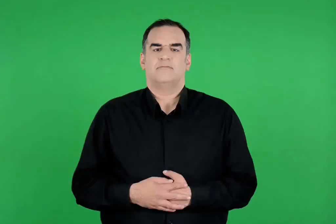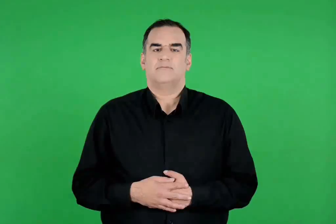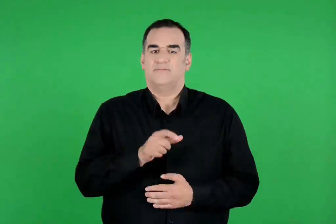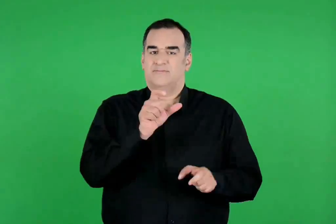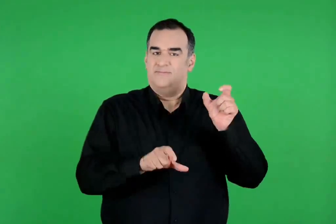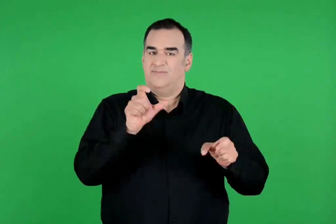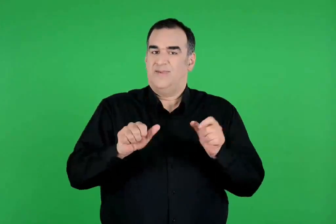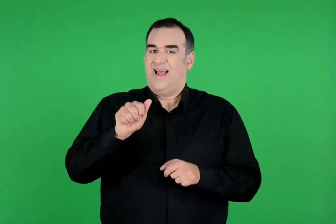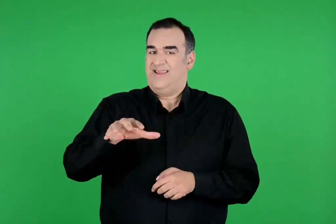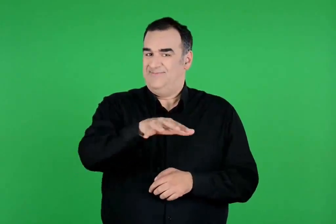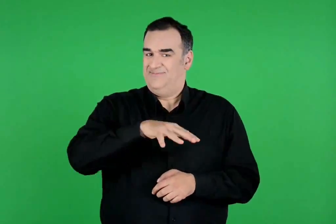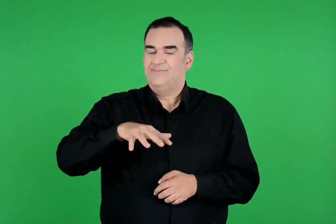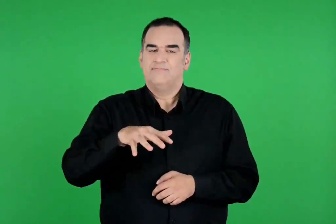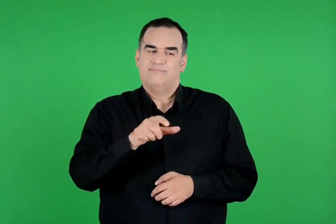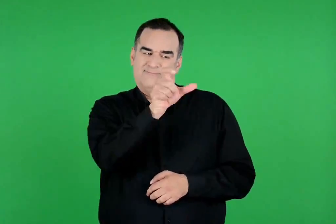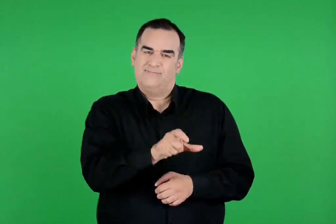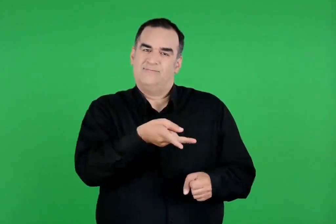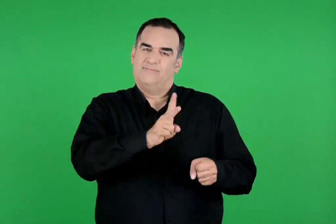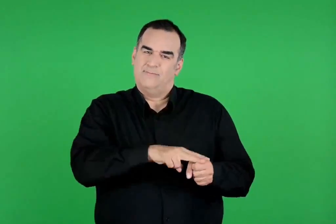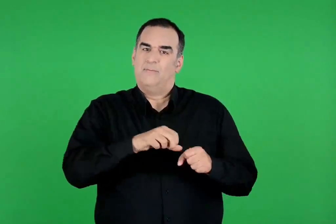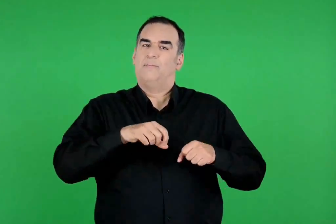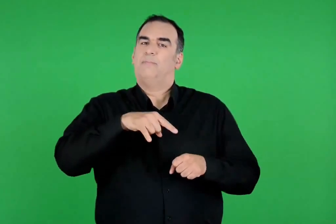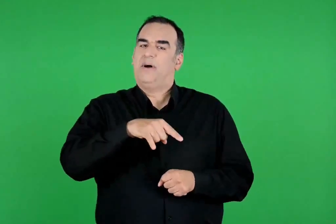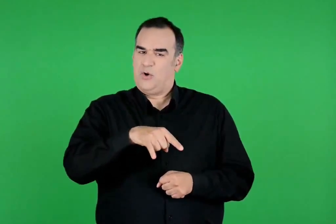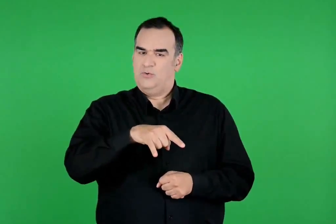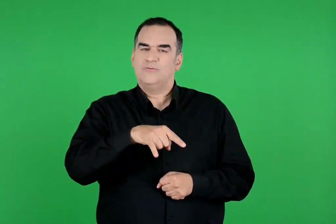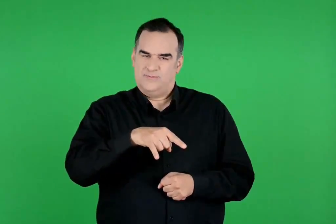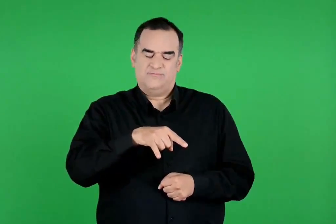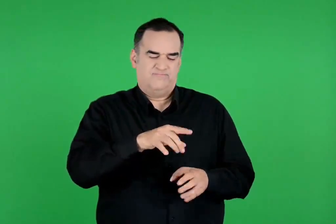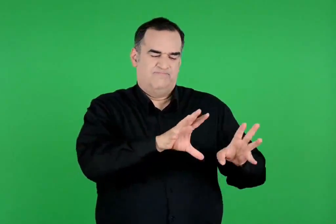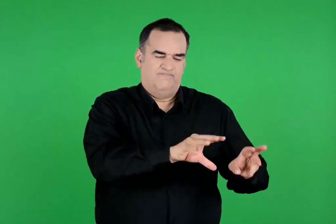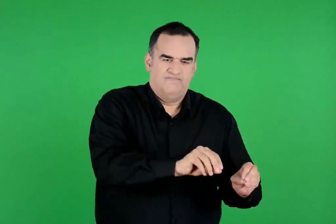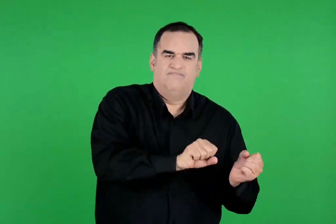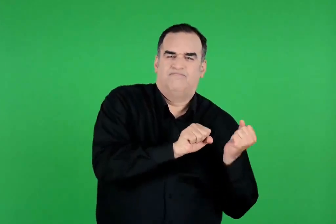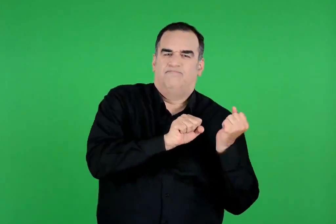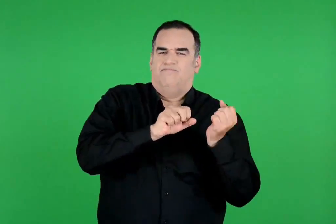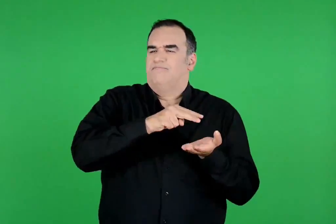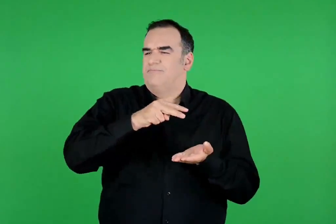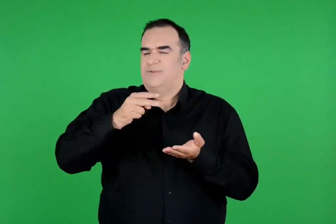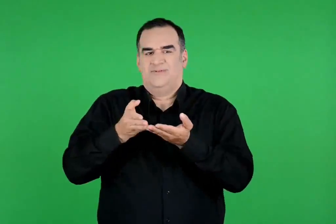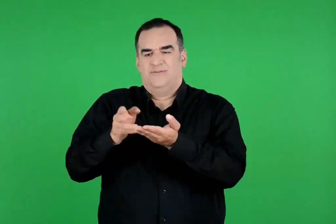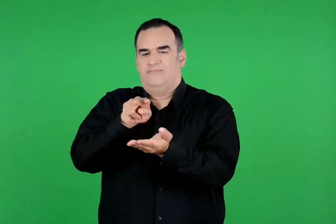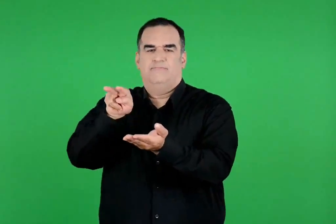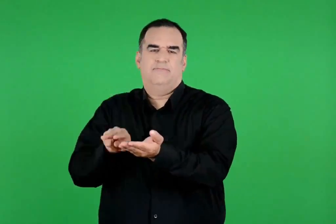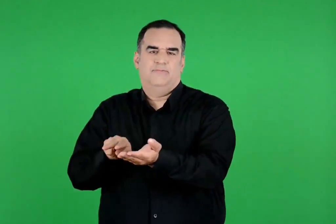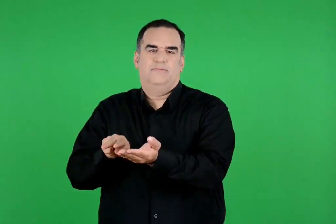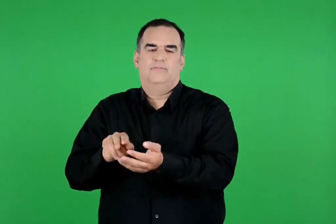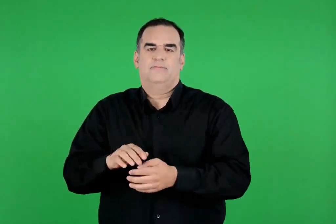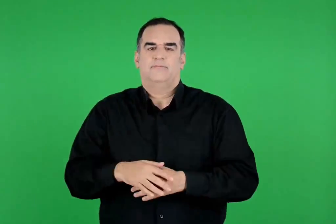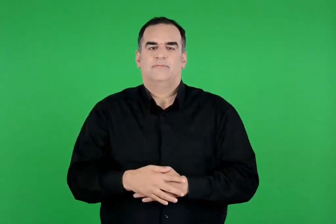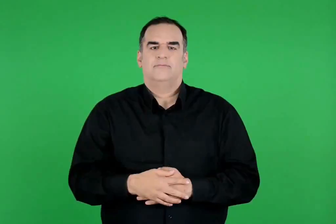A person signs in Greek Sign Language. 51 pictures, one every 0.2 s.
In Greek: οι αχαιοί πήραν τον νεκρό πάτροκλο και τον έφεραν στα πλοία
